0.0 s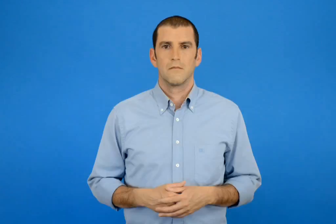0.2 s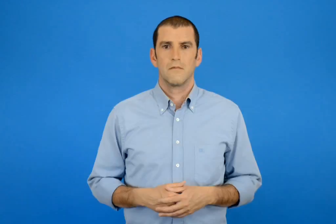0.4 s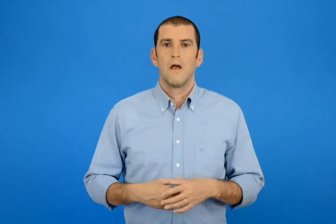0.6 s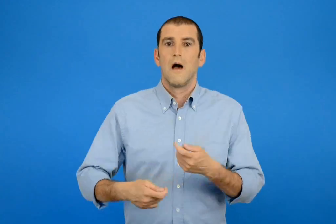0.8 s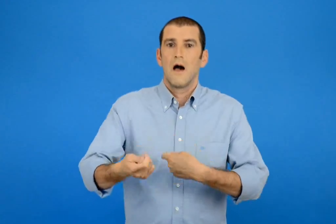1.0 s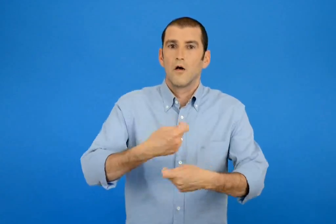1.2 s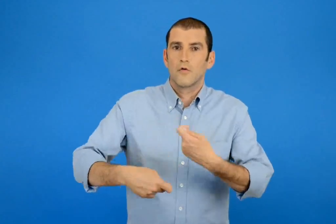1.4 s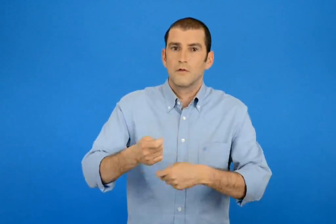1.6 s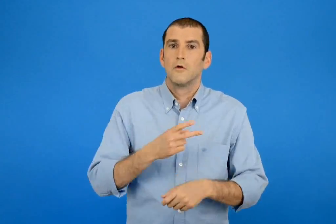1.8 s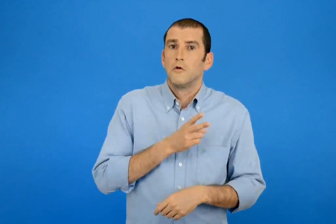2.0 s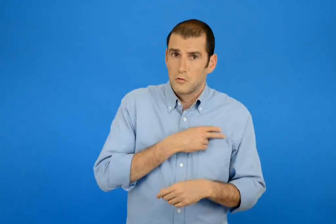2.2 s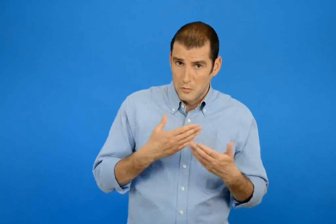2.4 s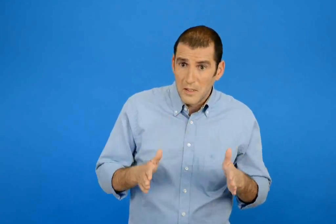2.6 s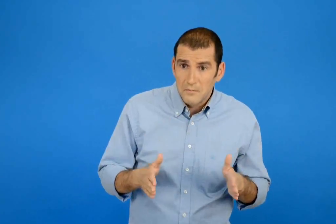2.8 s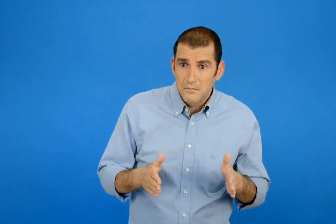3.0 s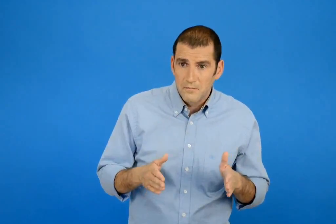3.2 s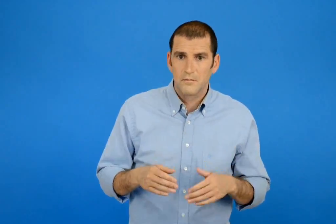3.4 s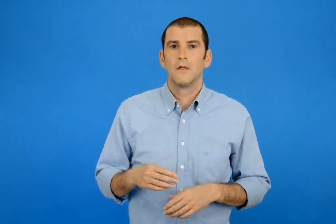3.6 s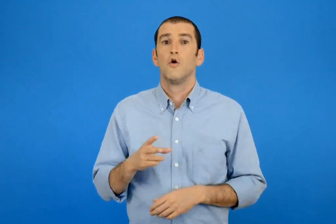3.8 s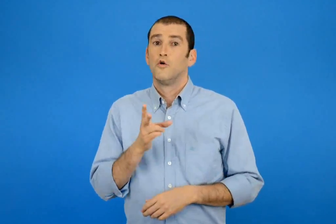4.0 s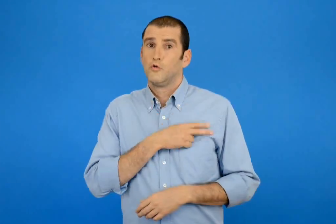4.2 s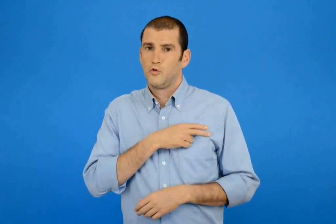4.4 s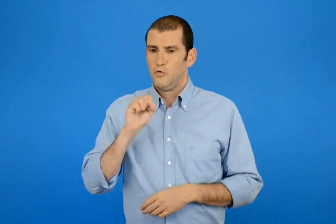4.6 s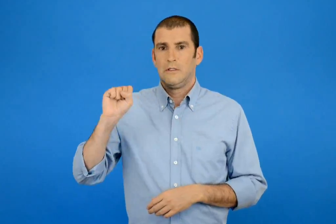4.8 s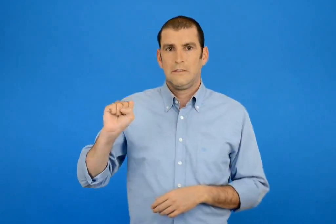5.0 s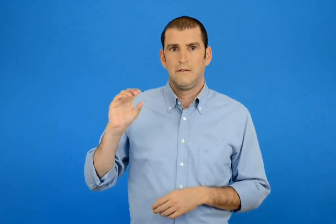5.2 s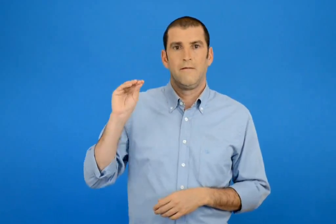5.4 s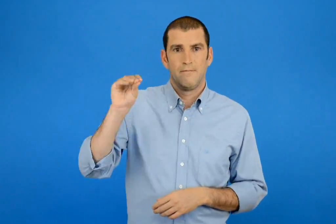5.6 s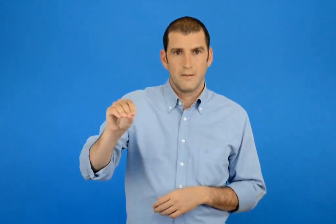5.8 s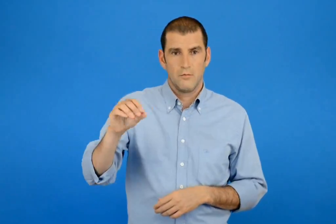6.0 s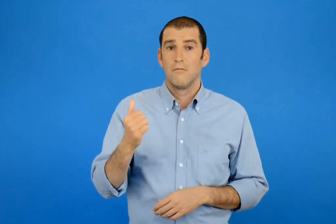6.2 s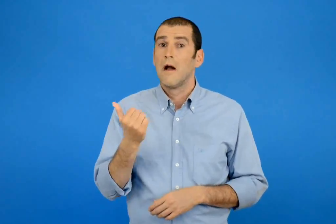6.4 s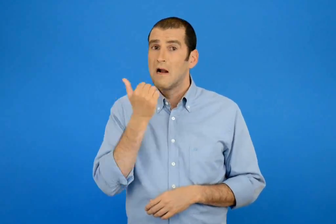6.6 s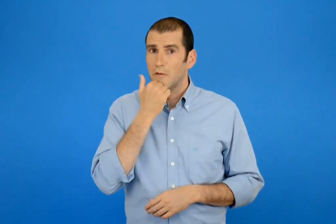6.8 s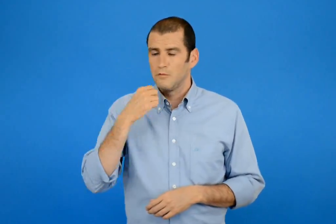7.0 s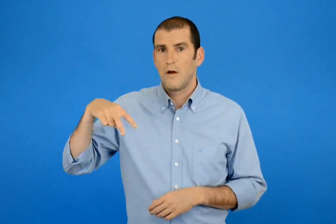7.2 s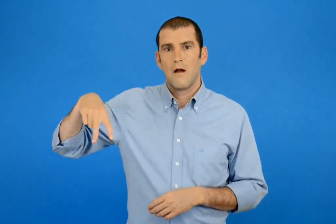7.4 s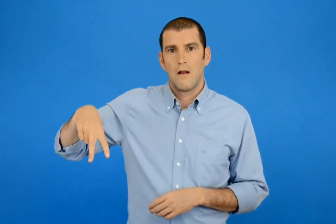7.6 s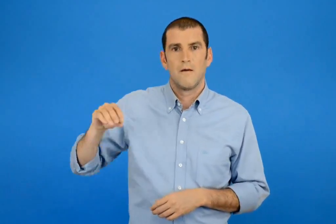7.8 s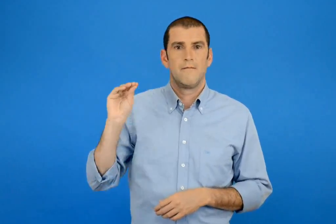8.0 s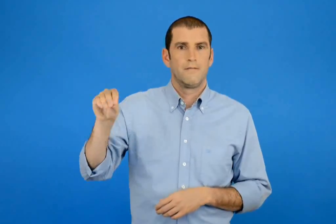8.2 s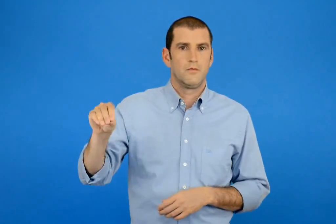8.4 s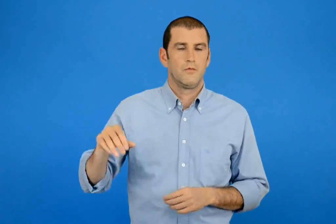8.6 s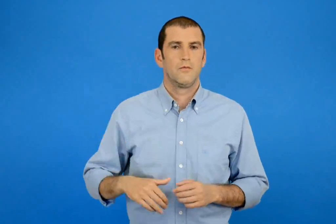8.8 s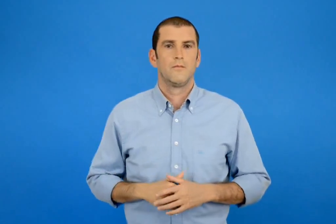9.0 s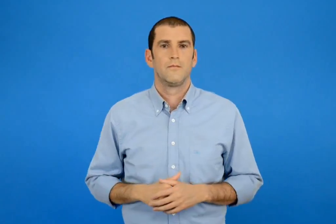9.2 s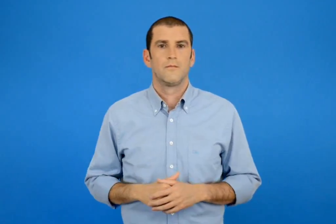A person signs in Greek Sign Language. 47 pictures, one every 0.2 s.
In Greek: έγιναν σωστά οι αγορές ; βάζω σ σωστό η λ λάθος
